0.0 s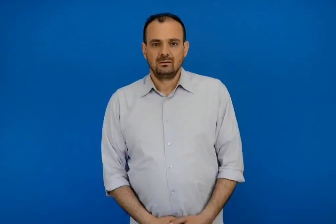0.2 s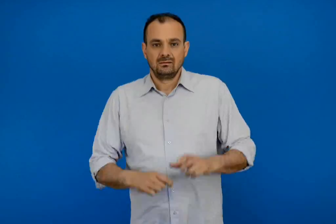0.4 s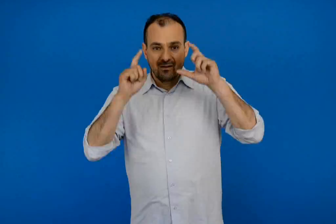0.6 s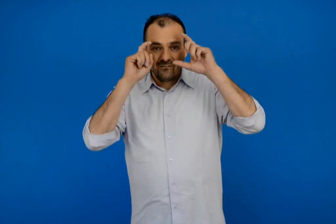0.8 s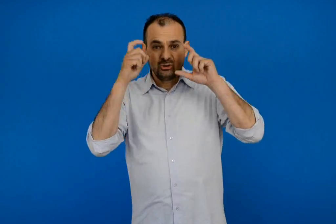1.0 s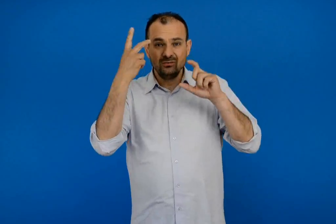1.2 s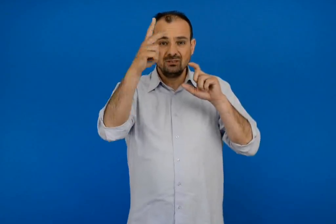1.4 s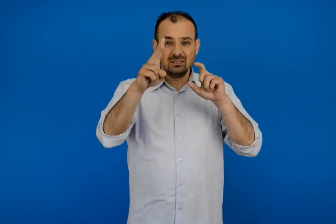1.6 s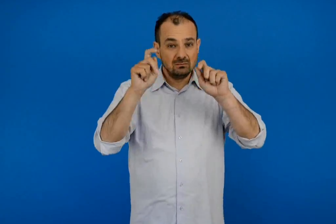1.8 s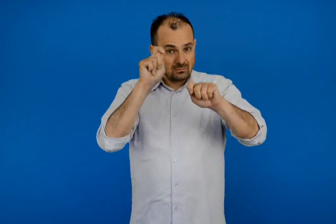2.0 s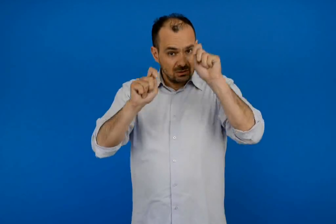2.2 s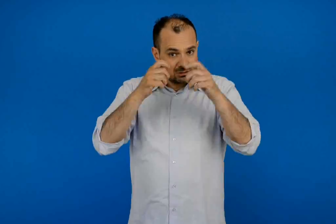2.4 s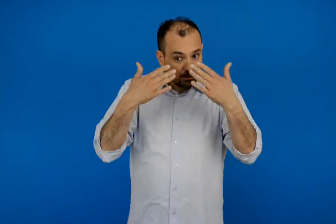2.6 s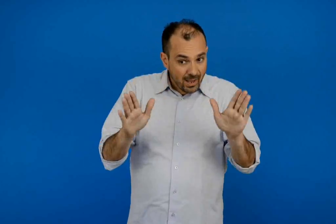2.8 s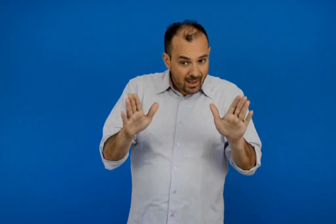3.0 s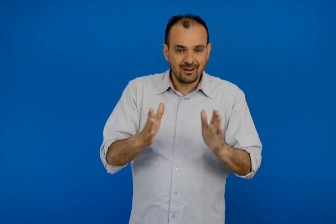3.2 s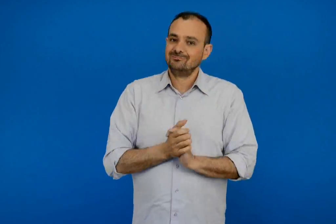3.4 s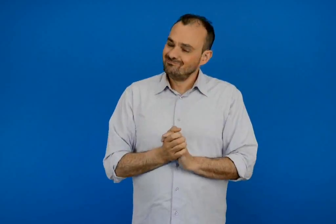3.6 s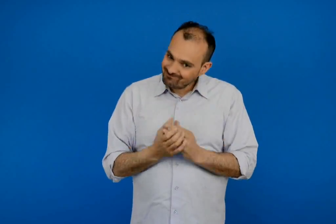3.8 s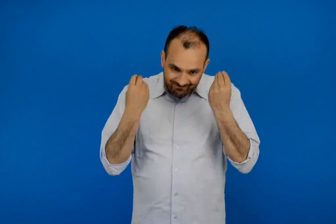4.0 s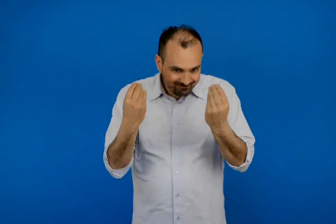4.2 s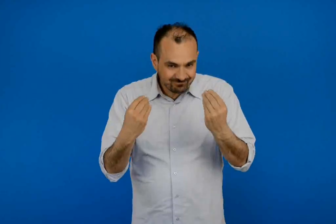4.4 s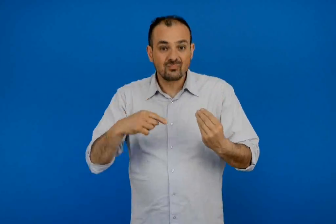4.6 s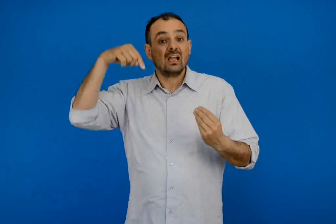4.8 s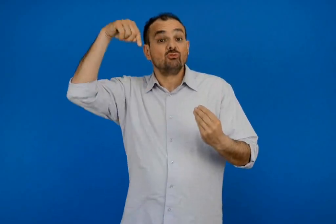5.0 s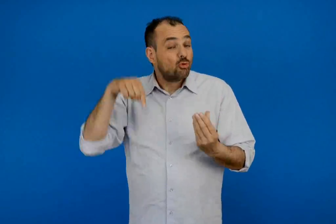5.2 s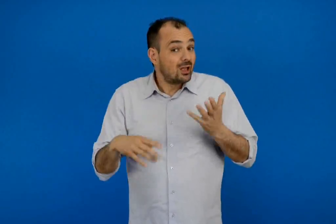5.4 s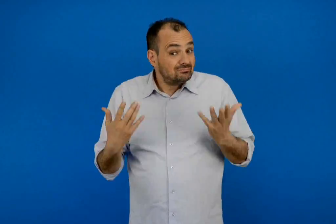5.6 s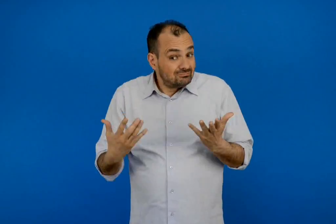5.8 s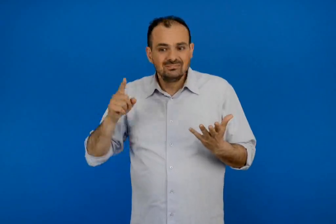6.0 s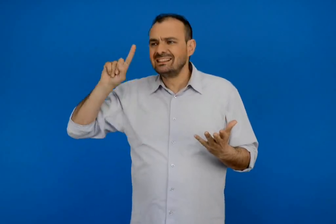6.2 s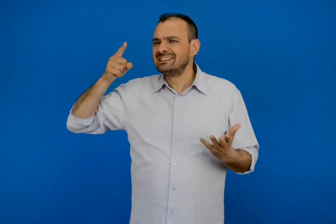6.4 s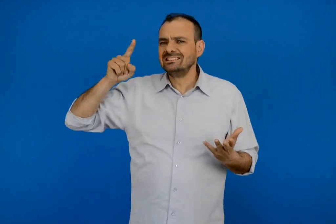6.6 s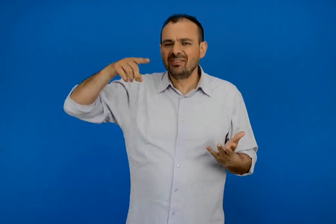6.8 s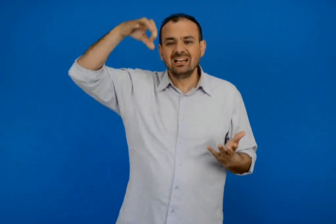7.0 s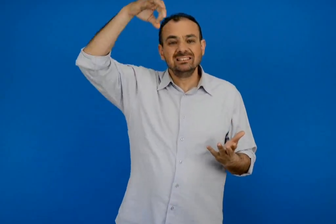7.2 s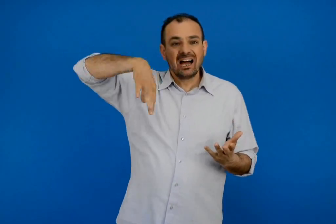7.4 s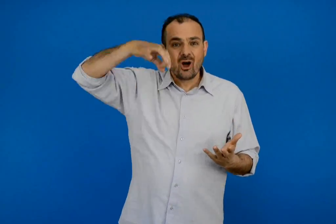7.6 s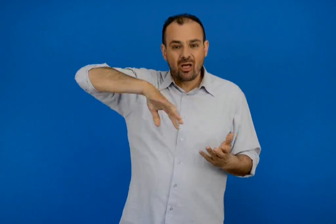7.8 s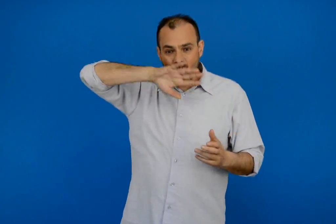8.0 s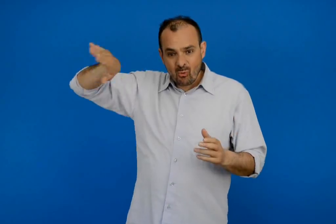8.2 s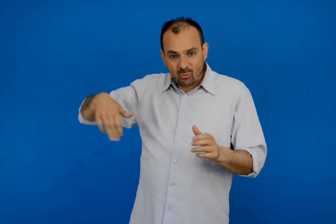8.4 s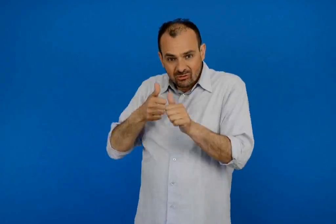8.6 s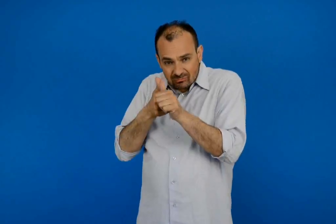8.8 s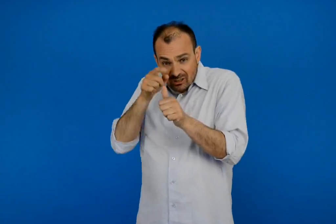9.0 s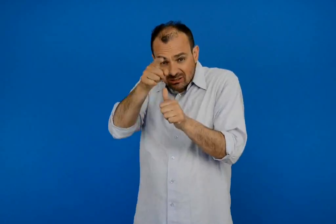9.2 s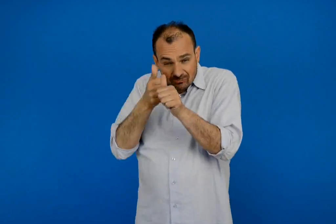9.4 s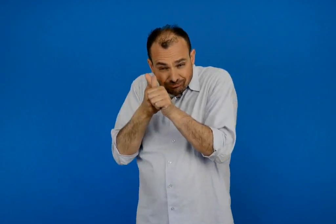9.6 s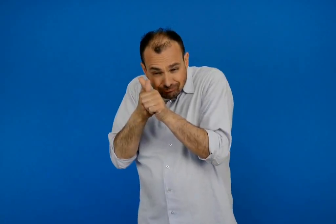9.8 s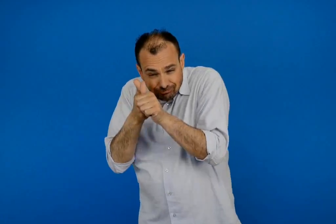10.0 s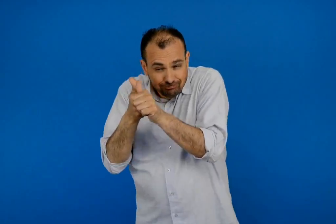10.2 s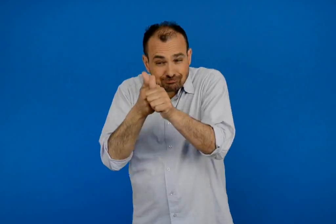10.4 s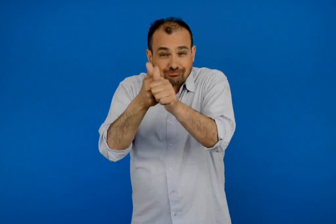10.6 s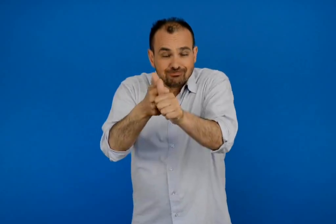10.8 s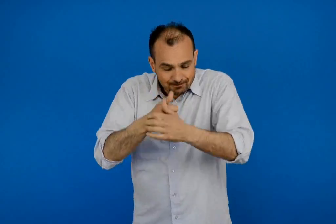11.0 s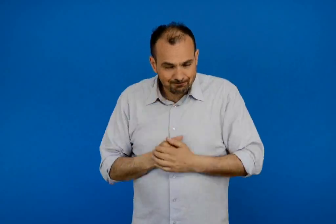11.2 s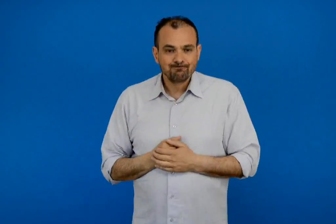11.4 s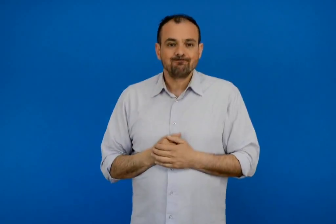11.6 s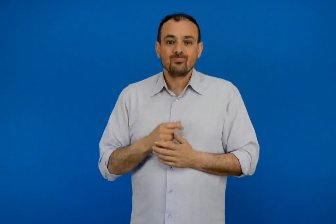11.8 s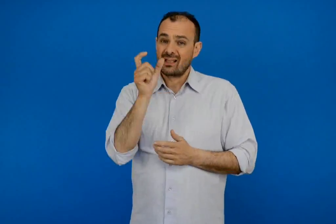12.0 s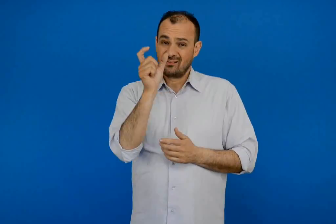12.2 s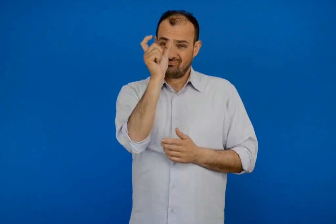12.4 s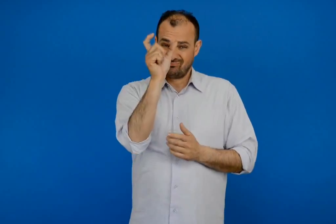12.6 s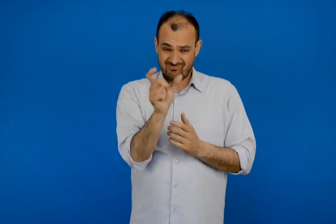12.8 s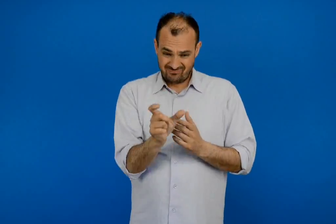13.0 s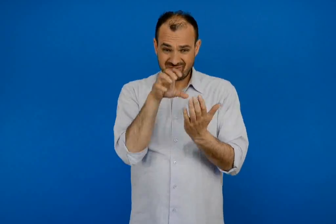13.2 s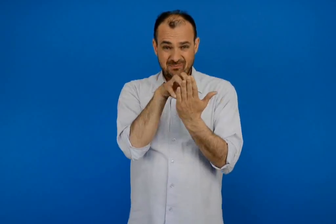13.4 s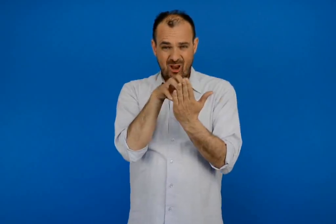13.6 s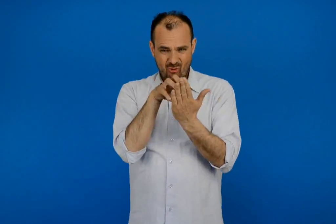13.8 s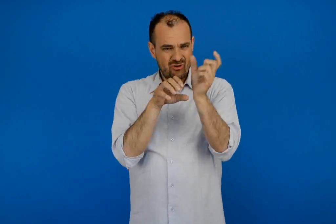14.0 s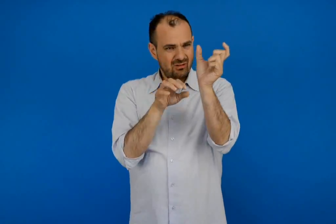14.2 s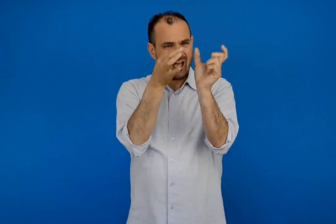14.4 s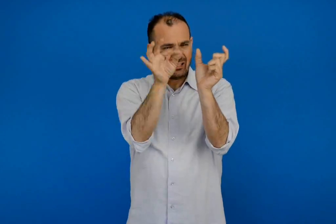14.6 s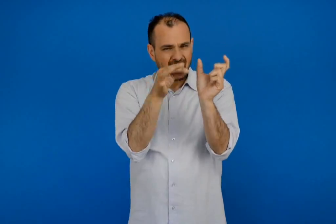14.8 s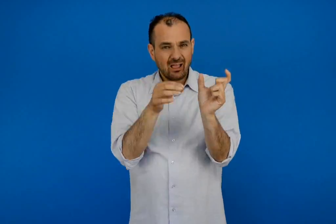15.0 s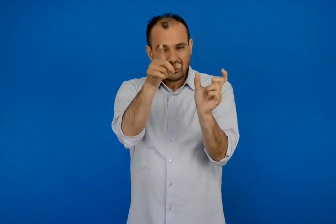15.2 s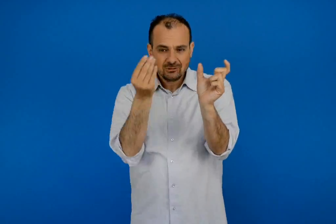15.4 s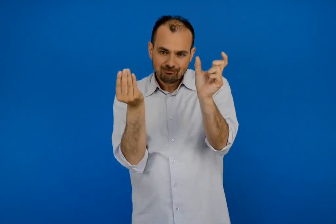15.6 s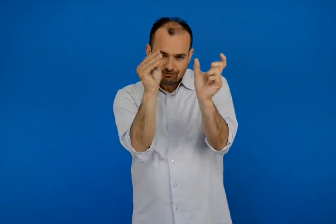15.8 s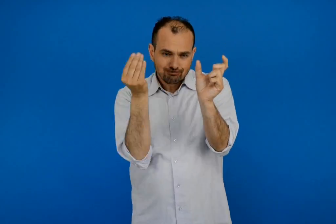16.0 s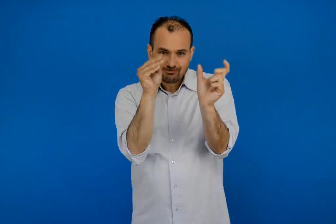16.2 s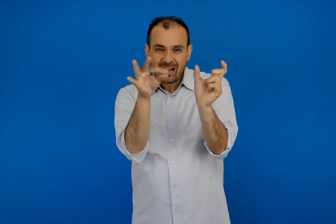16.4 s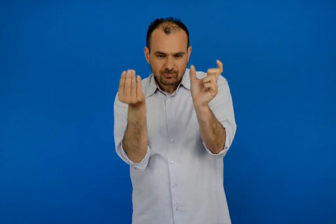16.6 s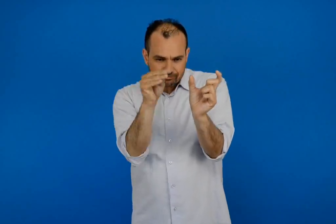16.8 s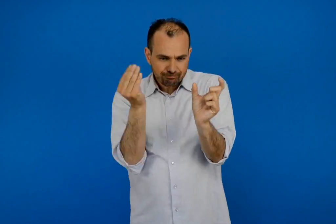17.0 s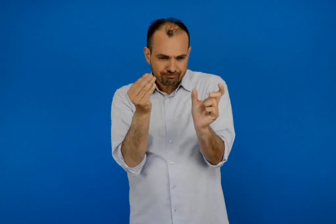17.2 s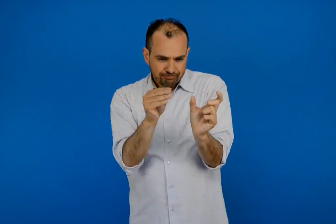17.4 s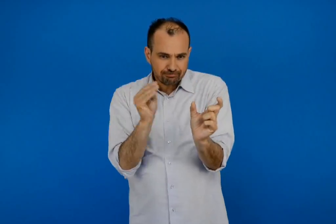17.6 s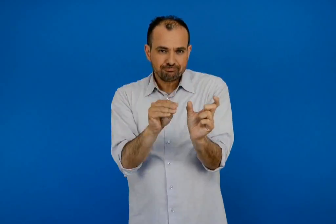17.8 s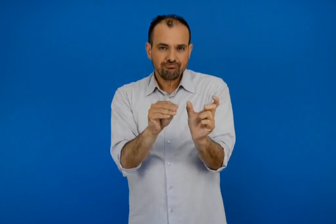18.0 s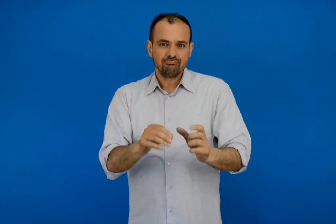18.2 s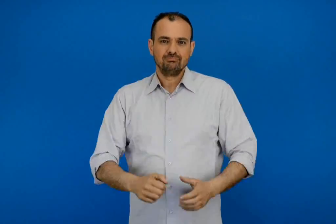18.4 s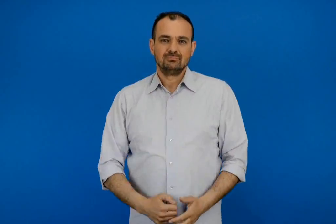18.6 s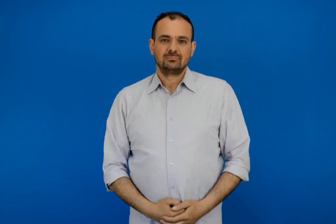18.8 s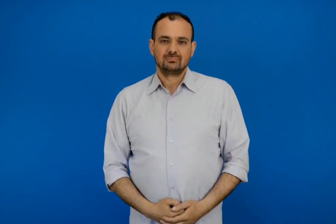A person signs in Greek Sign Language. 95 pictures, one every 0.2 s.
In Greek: έφτιαξες τη μηχανή σου ; ωραία ακολουθήσε τώρα το ταξίδι της σταγόνας συμπλήρωσε στο κείμενο τις λέξεις που λείπουν
